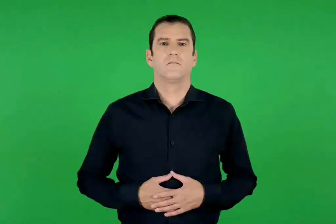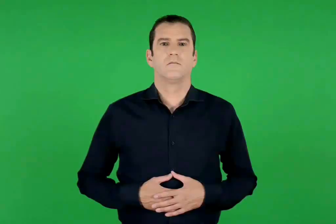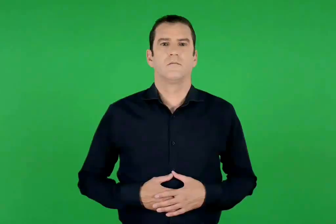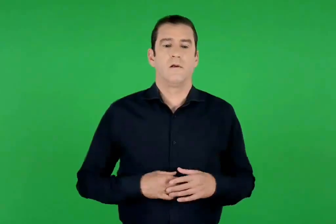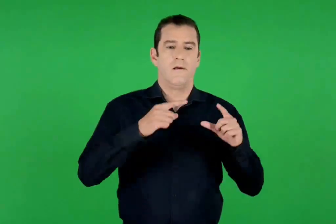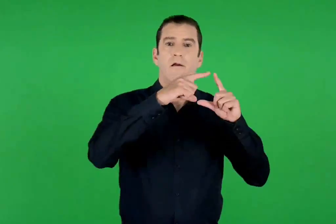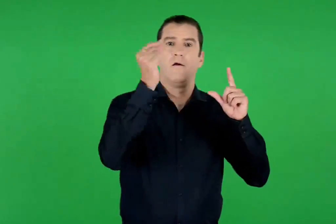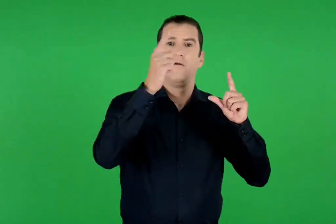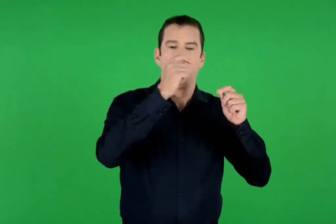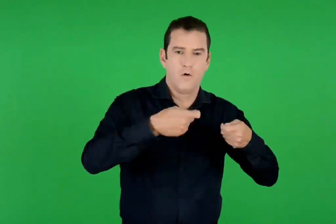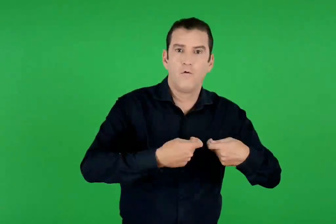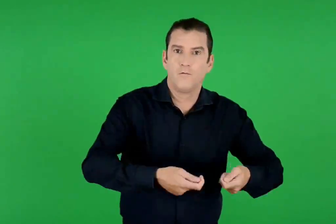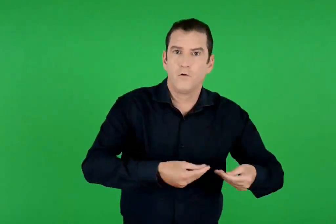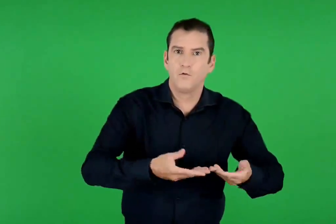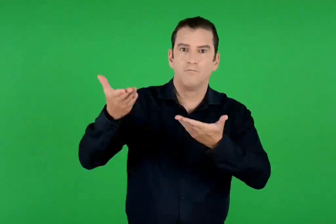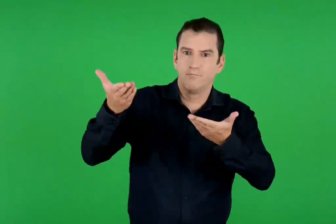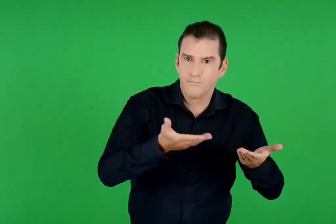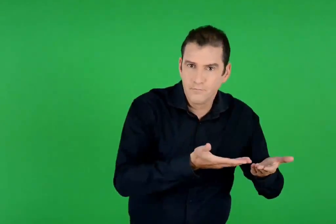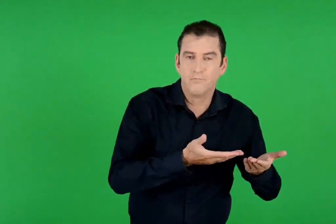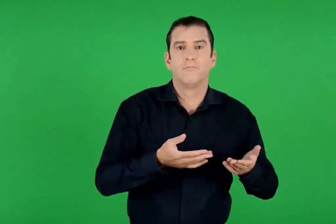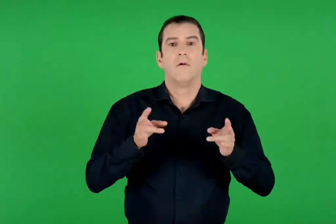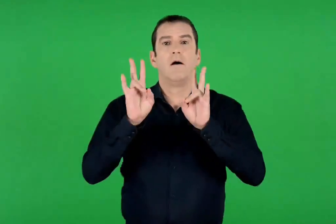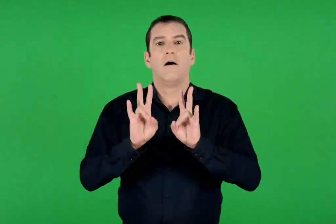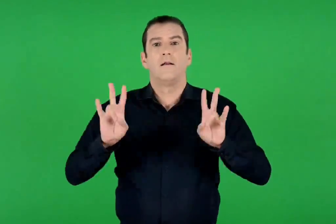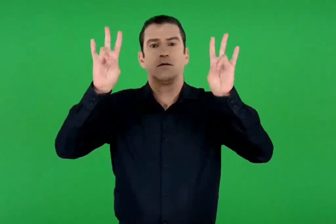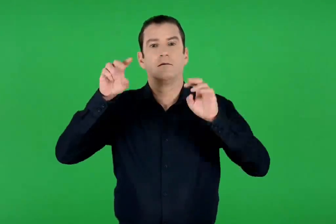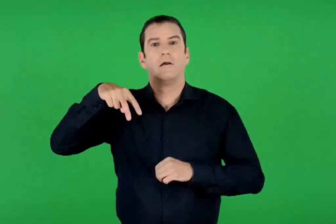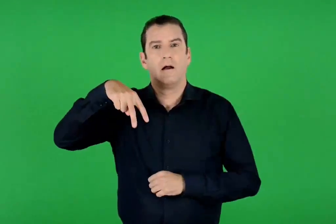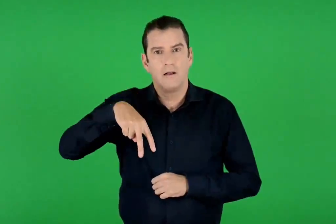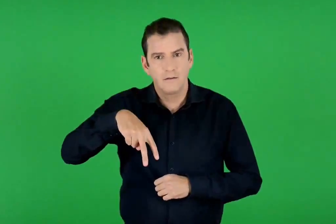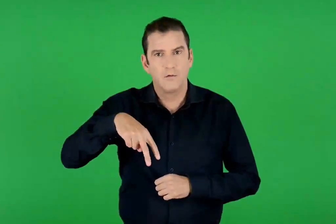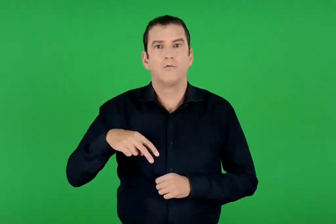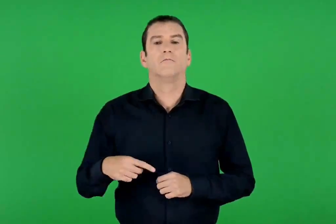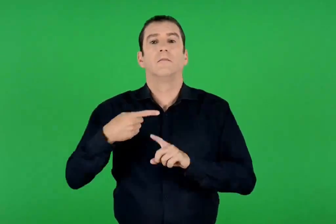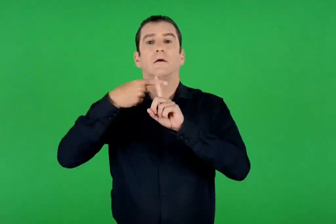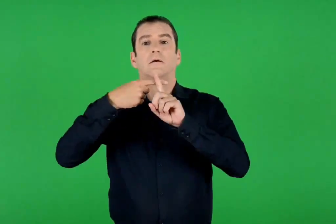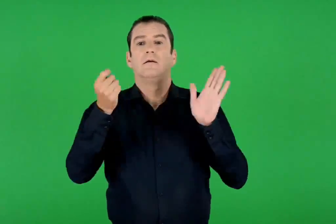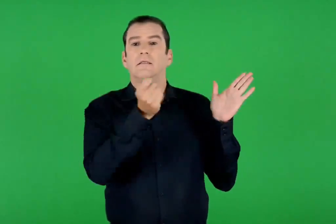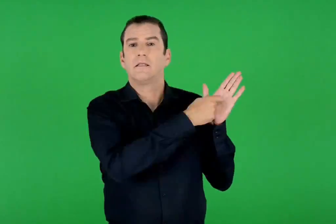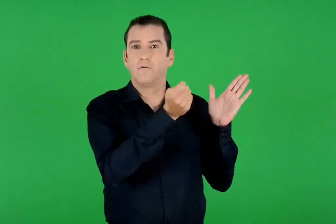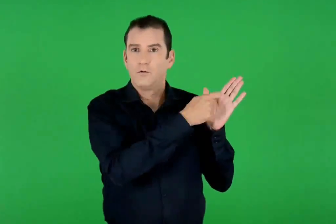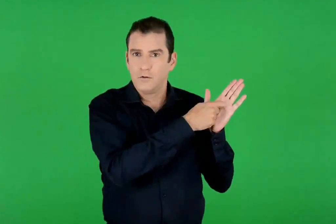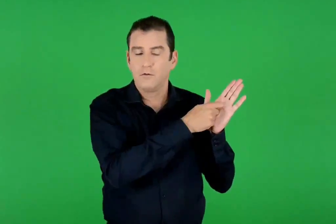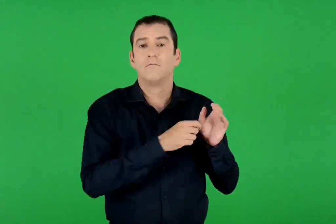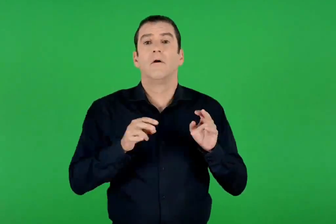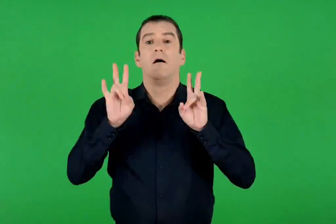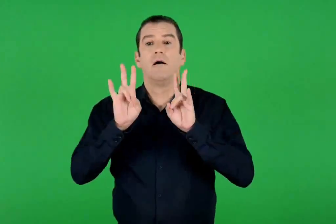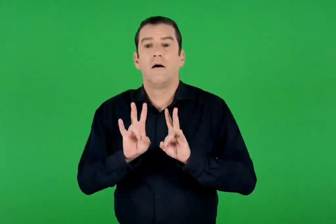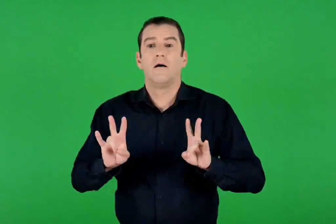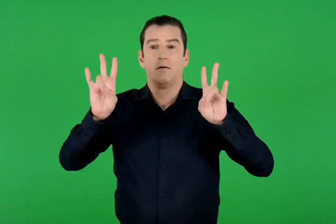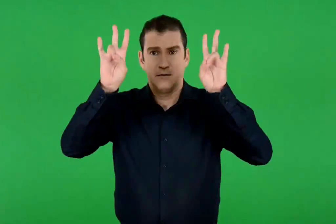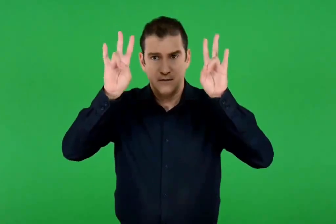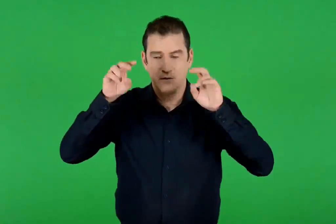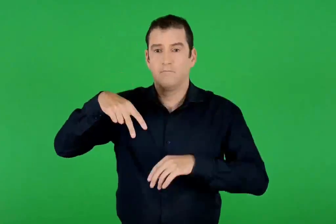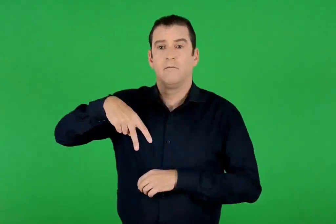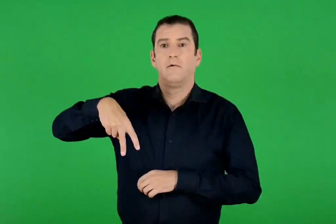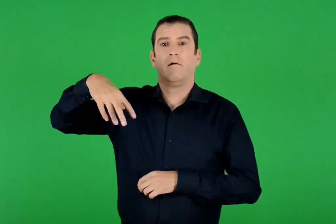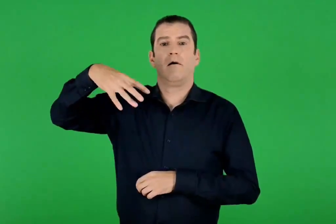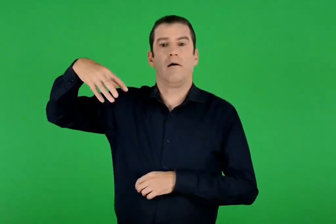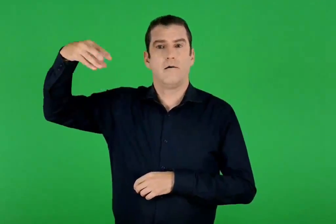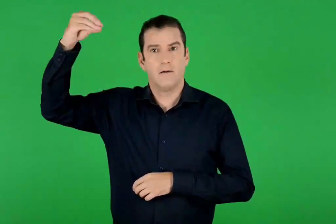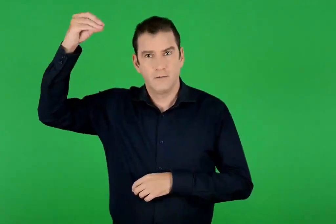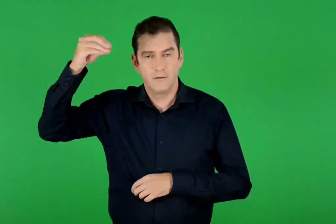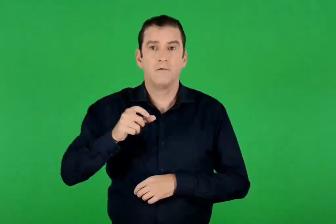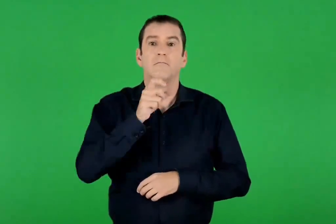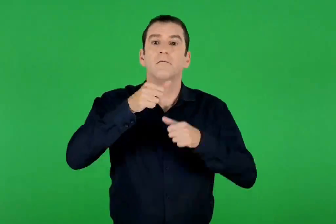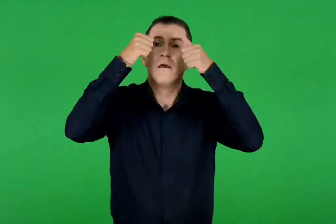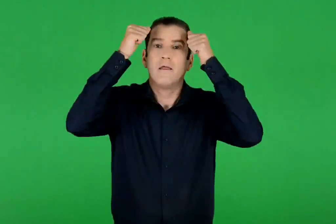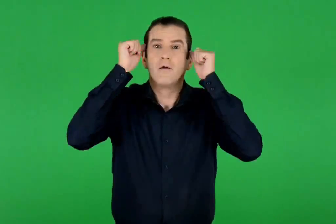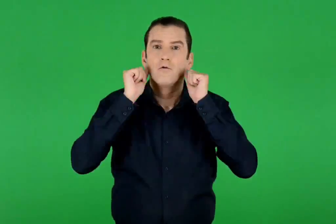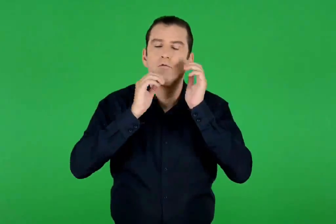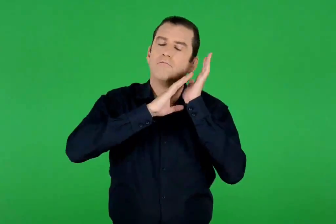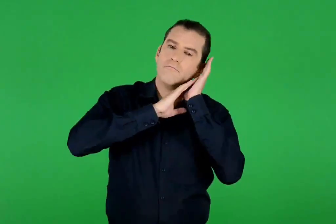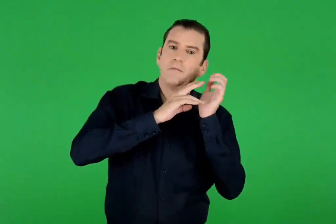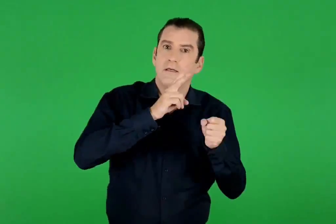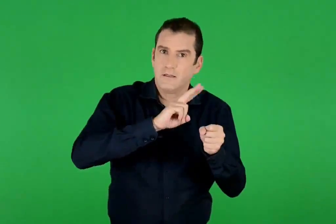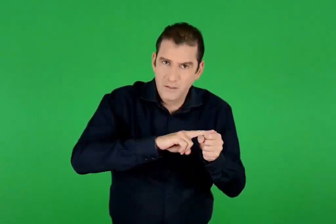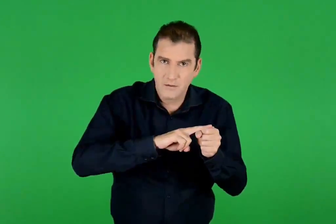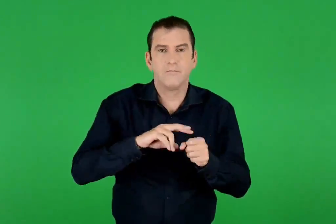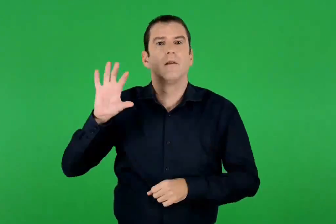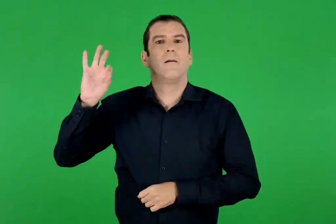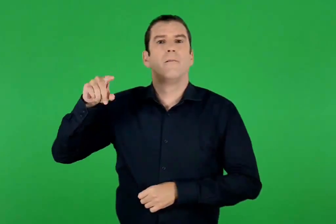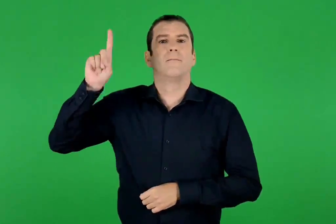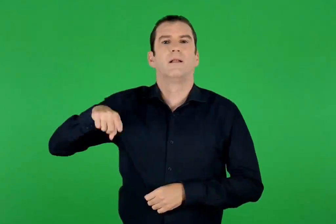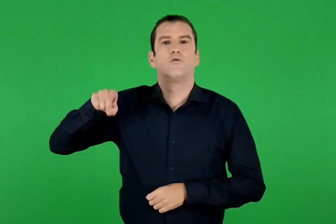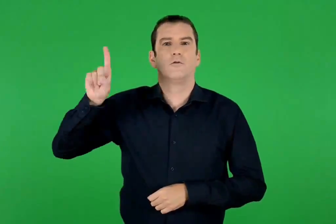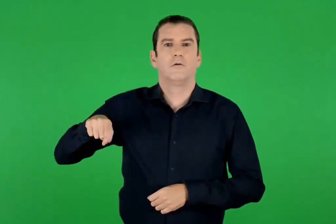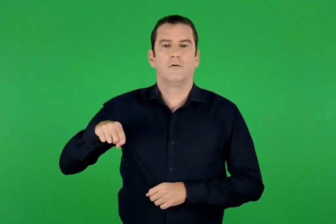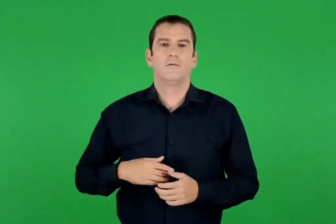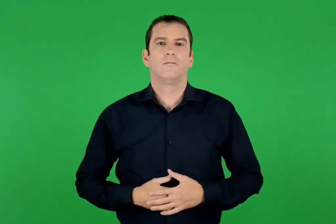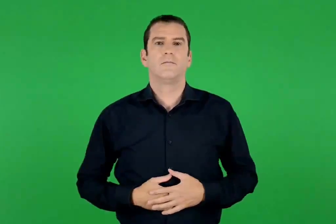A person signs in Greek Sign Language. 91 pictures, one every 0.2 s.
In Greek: βαϊοφόρος , ανάσταση λαζάρου , σταύρωση , ανάσταση , ανάληψη , κοίμηση της θεοτόκου και πεντηκοστή
